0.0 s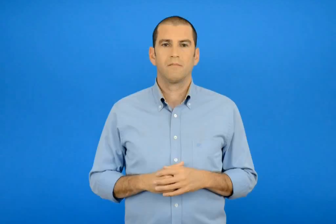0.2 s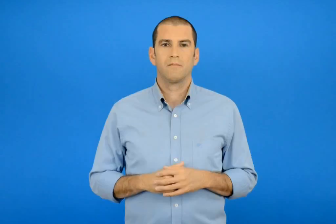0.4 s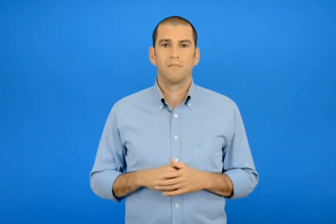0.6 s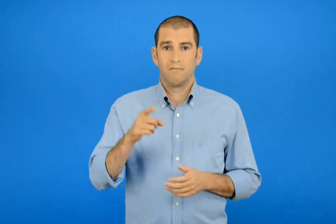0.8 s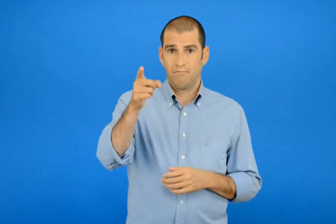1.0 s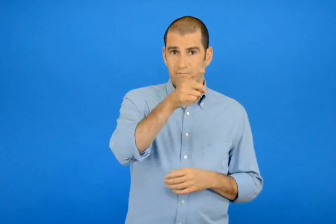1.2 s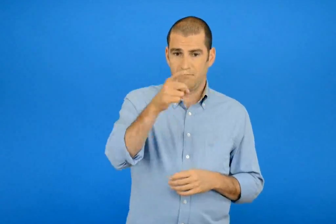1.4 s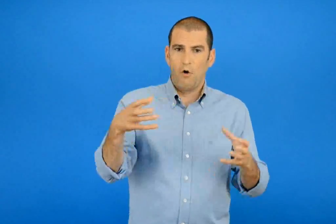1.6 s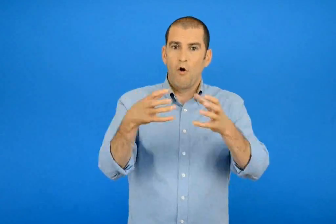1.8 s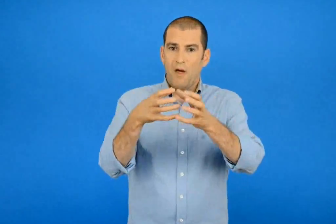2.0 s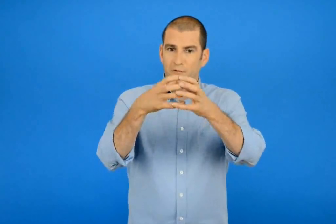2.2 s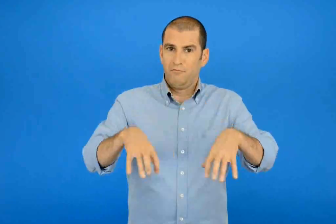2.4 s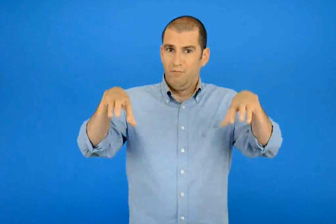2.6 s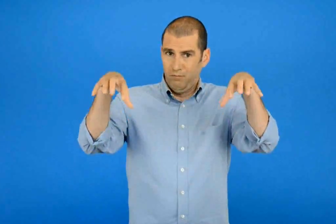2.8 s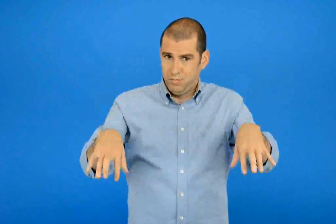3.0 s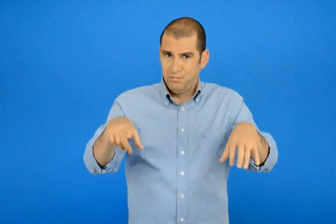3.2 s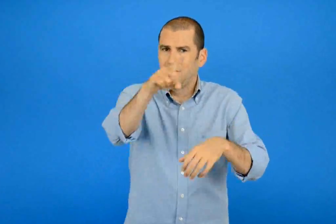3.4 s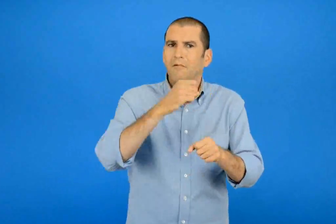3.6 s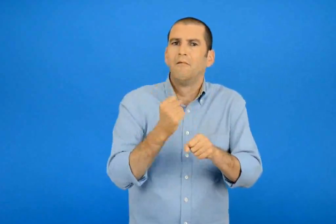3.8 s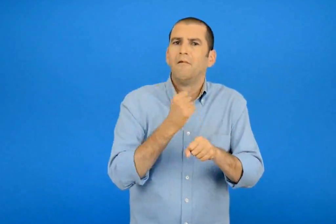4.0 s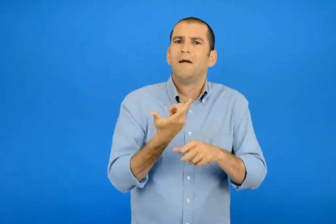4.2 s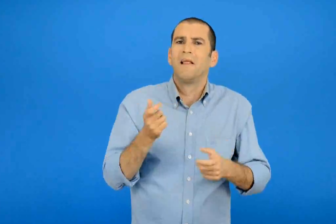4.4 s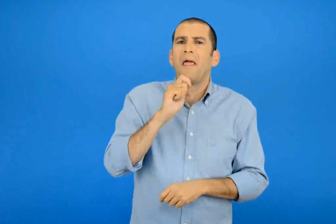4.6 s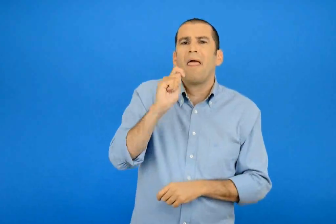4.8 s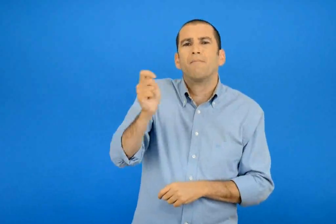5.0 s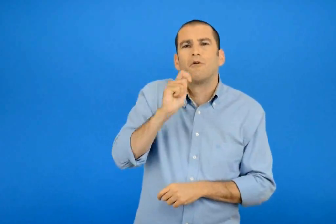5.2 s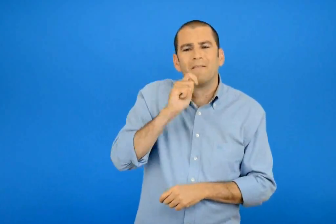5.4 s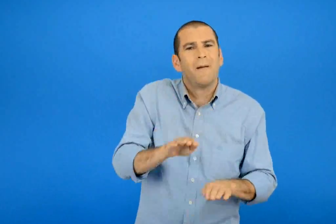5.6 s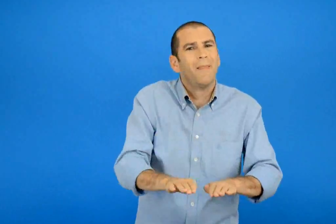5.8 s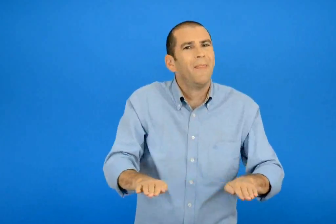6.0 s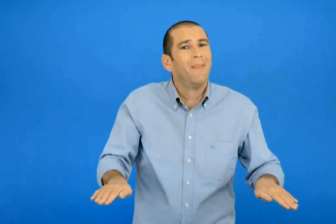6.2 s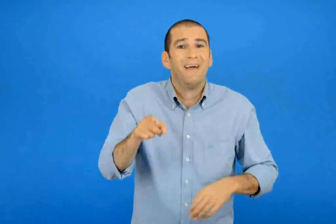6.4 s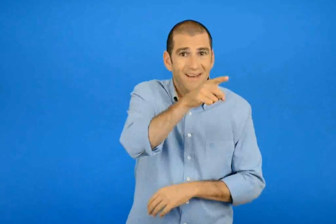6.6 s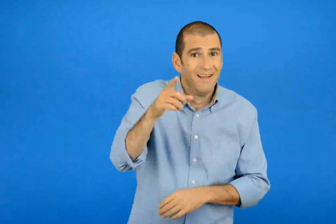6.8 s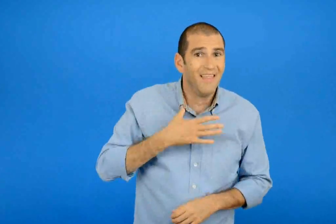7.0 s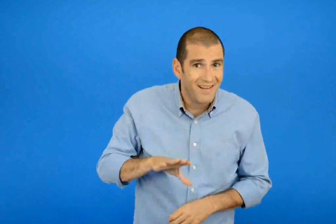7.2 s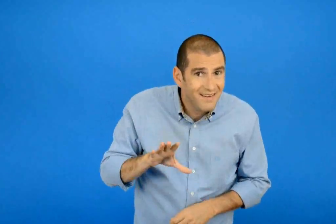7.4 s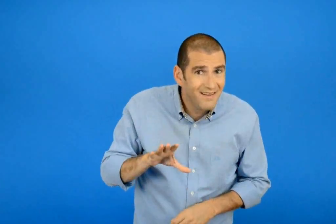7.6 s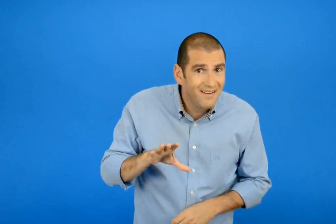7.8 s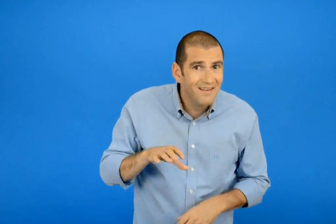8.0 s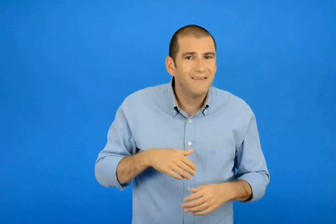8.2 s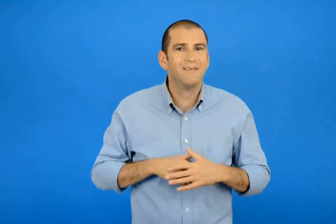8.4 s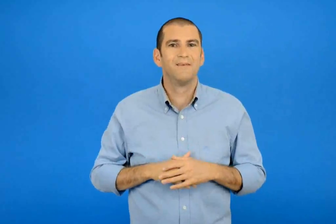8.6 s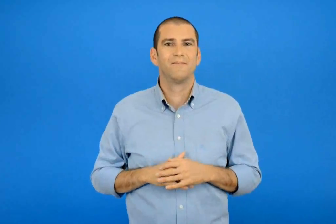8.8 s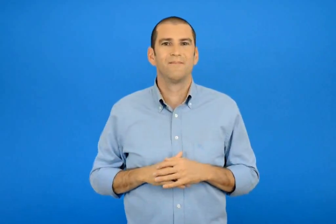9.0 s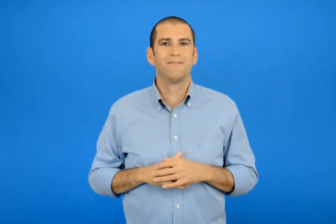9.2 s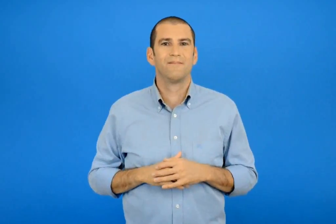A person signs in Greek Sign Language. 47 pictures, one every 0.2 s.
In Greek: θέλετε να χωριστείτε σε ομάδες και να γίνετε μικροί δημοσιογράφοι ;
